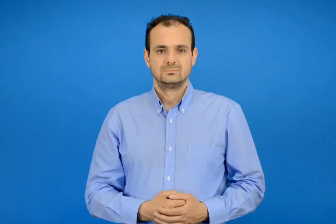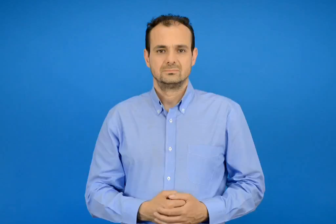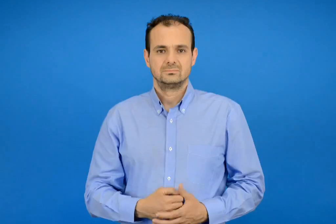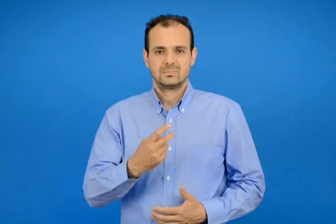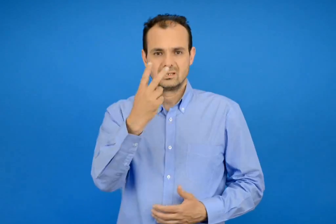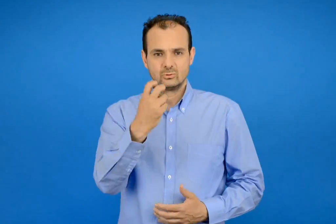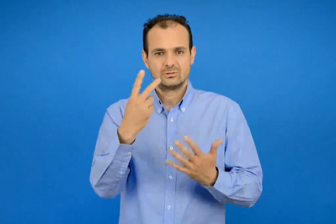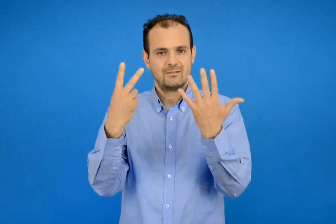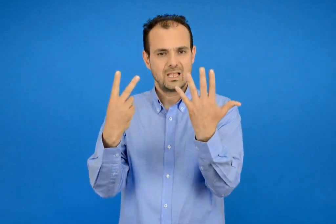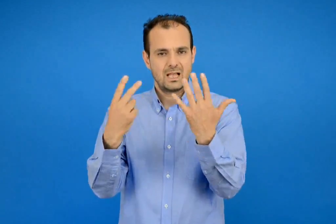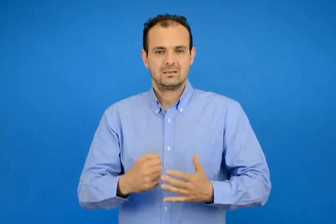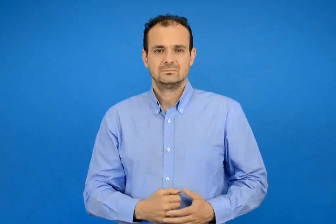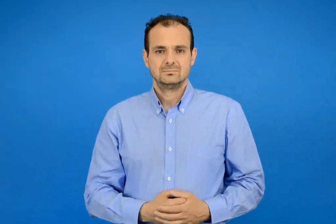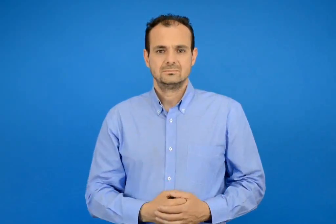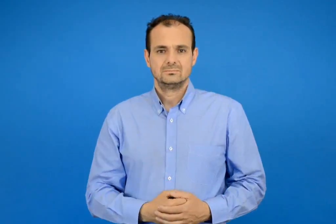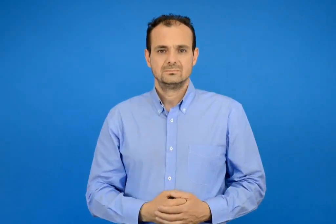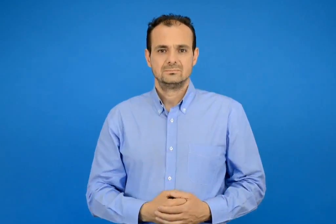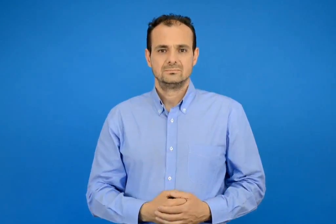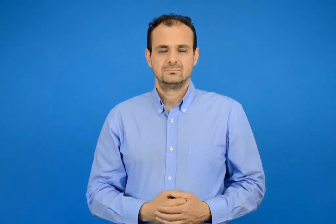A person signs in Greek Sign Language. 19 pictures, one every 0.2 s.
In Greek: είκοσι εφτά
